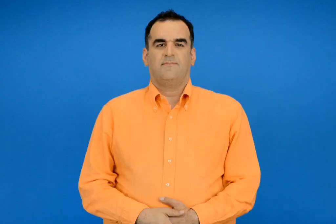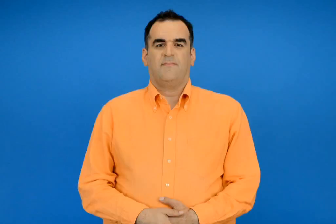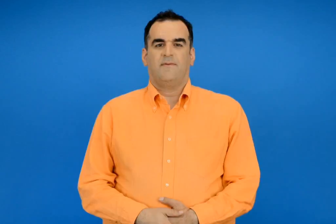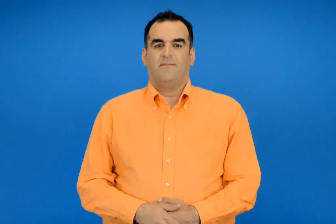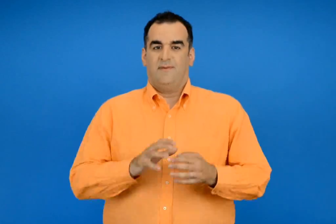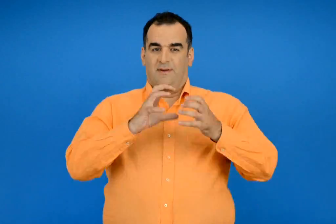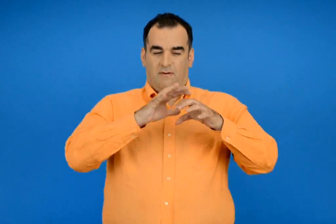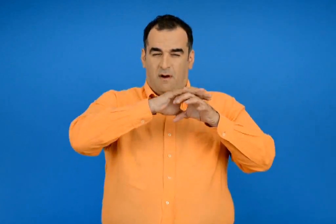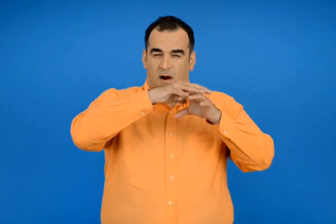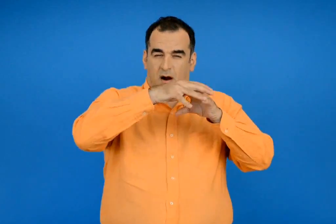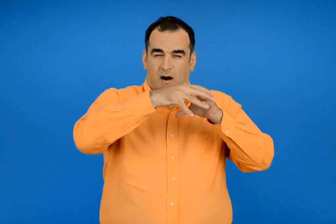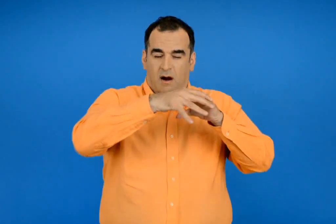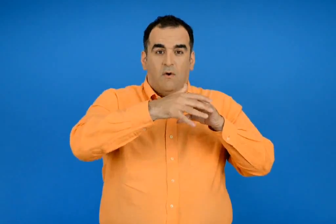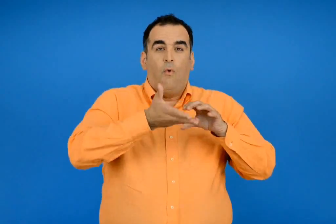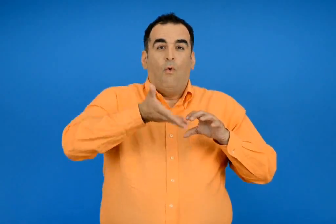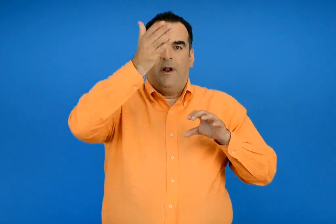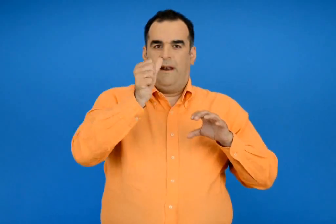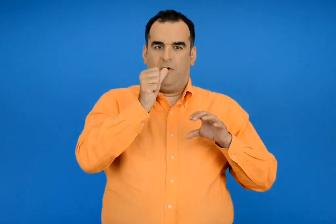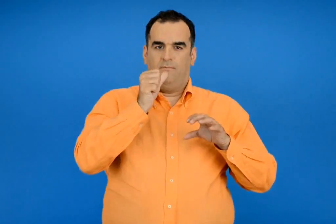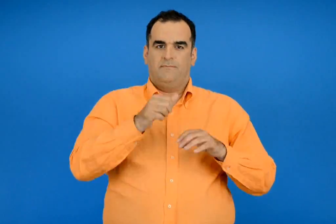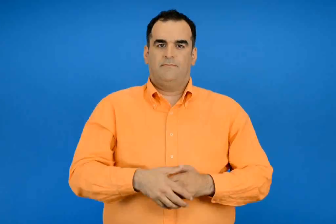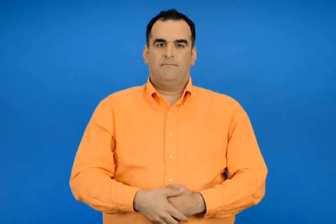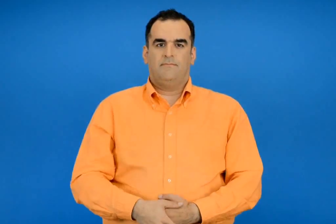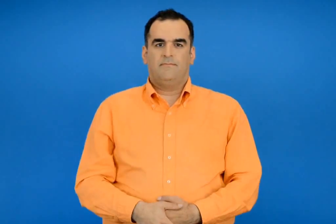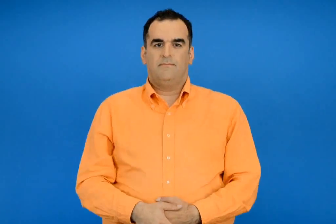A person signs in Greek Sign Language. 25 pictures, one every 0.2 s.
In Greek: το μεγαλύτερο μέρος της γης καλύπτεται από νερό
